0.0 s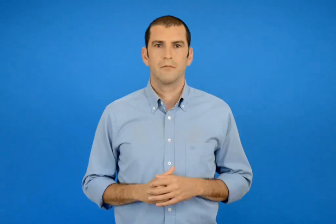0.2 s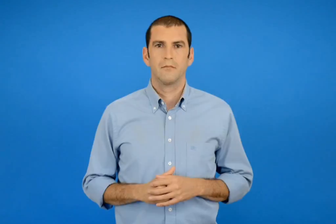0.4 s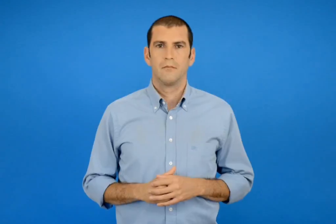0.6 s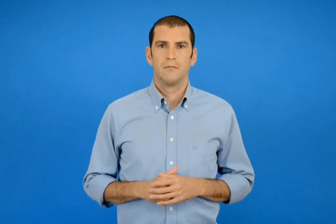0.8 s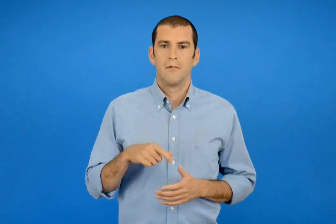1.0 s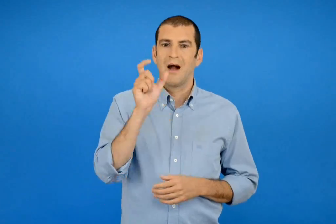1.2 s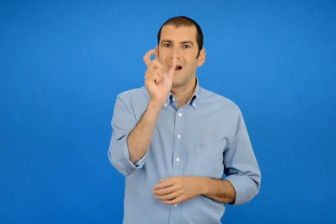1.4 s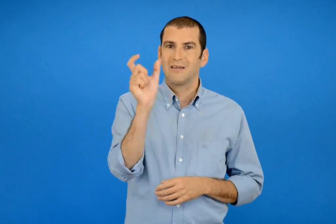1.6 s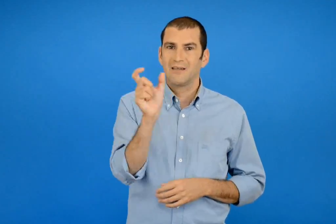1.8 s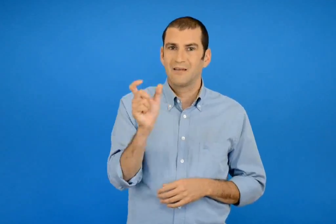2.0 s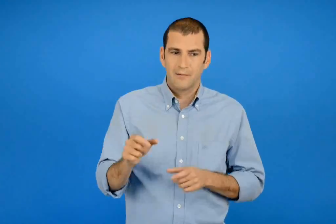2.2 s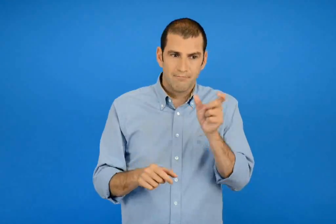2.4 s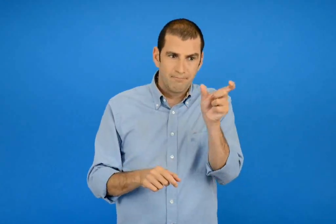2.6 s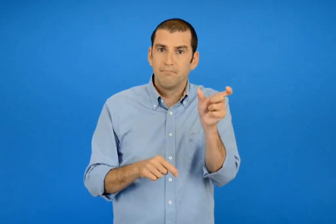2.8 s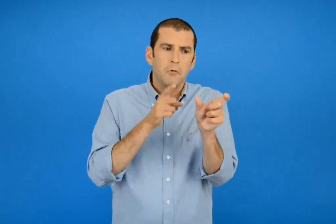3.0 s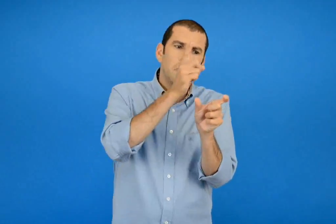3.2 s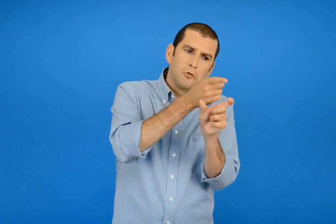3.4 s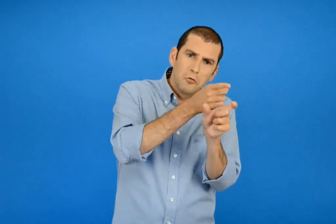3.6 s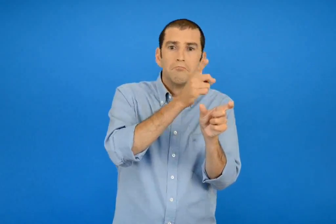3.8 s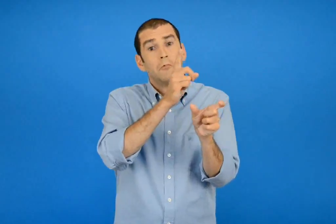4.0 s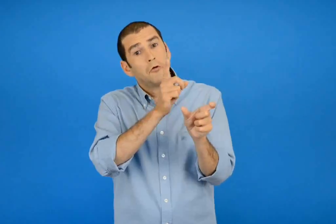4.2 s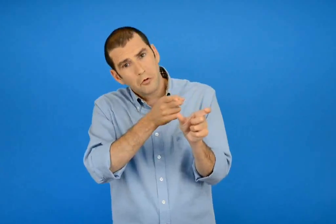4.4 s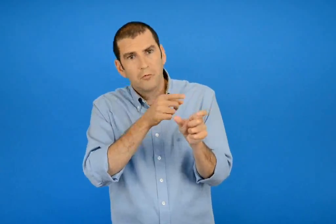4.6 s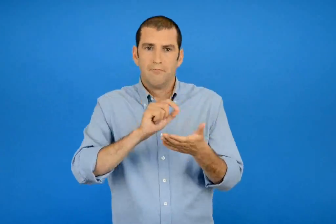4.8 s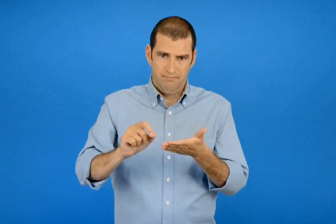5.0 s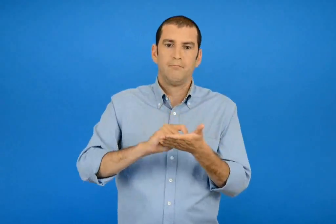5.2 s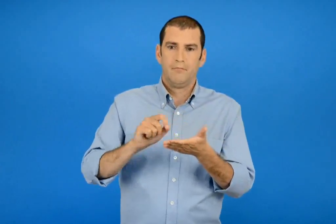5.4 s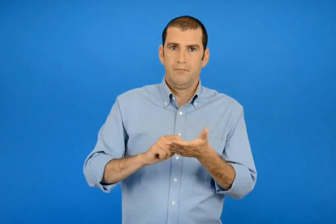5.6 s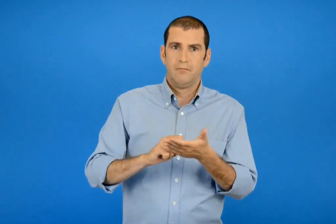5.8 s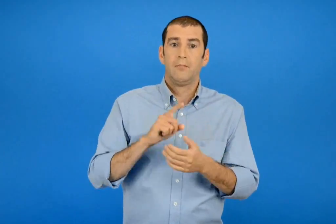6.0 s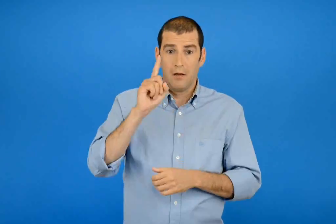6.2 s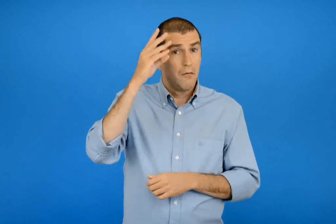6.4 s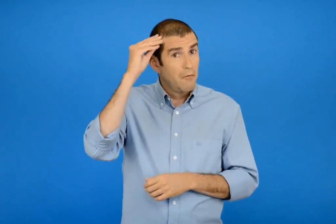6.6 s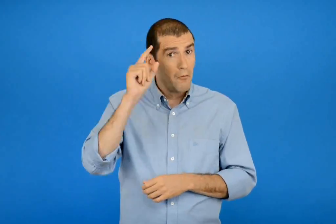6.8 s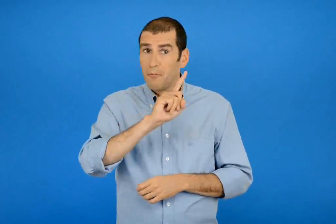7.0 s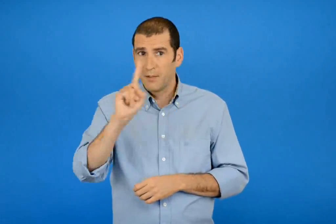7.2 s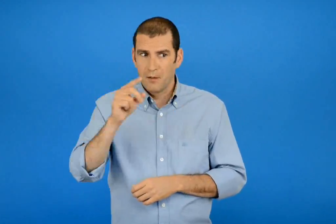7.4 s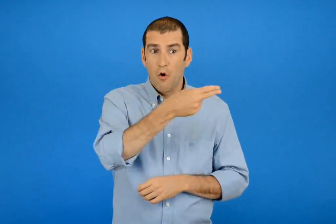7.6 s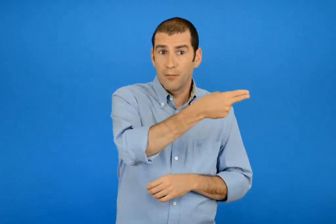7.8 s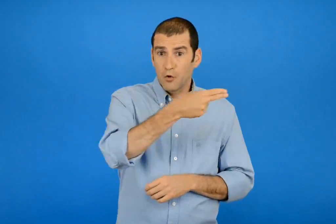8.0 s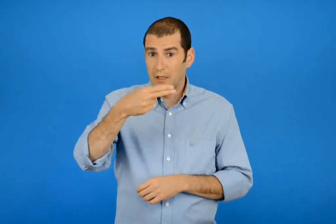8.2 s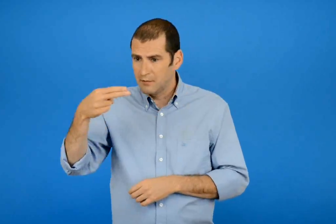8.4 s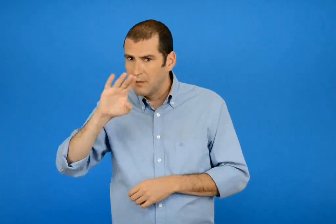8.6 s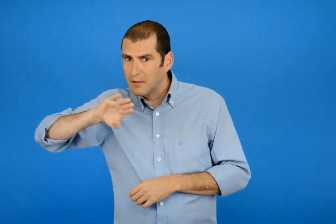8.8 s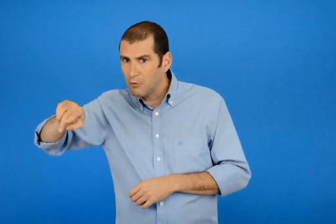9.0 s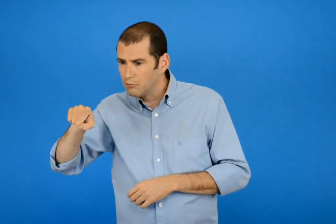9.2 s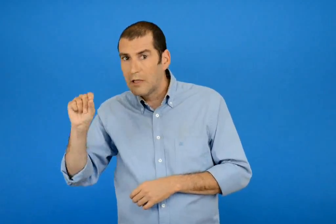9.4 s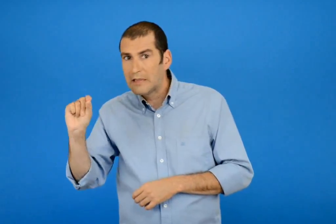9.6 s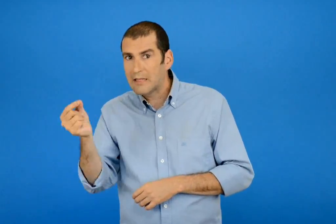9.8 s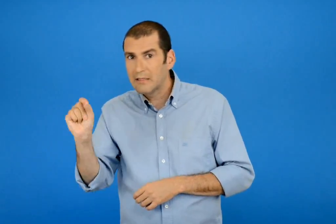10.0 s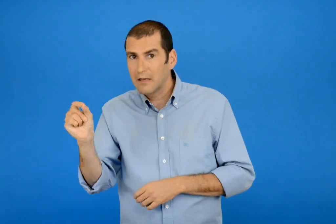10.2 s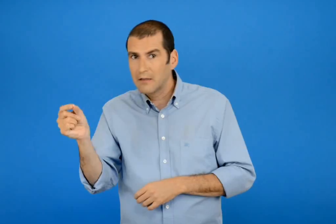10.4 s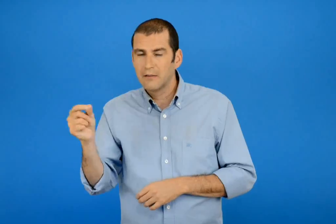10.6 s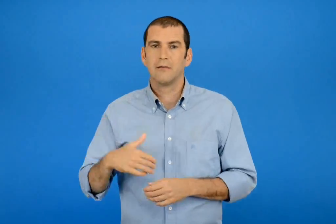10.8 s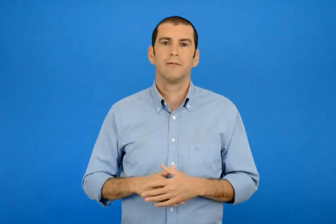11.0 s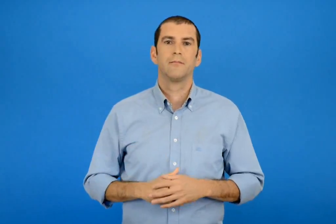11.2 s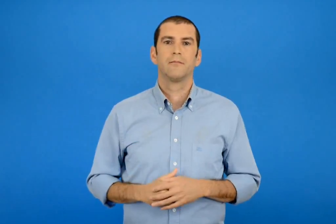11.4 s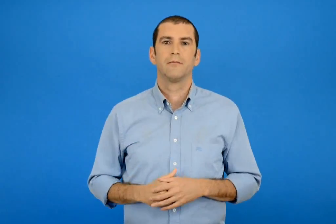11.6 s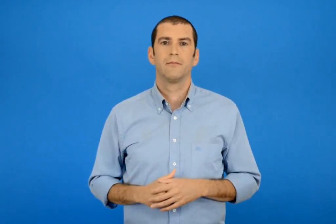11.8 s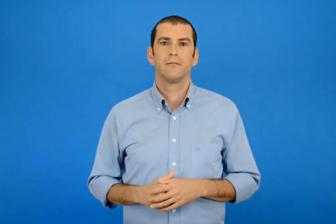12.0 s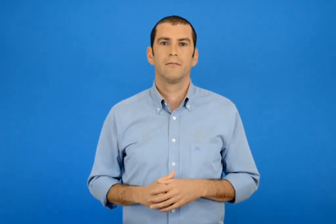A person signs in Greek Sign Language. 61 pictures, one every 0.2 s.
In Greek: γράψε τις λέξεις βάζοντας τον τόνο στη σωστή συλλαβή μην ξεχάσεις την τελεία στο τέλος της πρότασης
